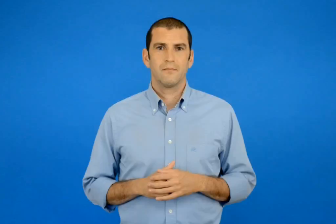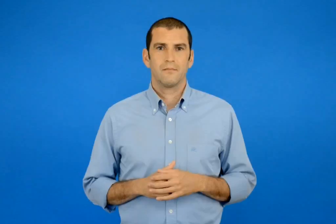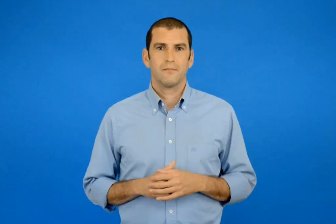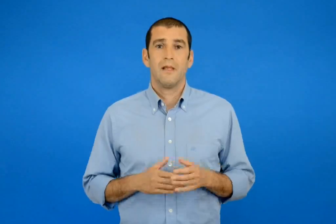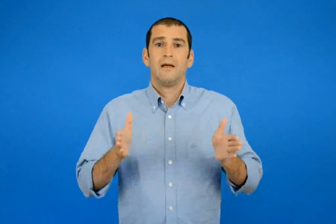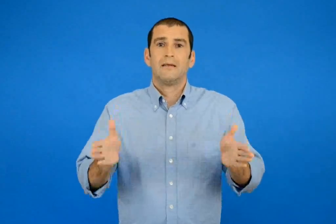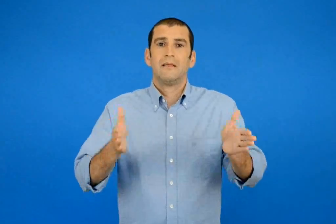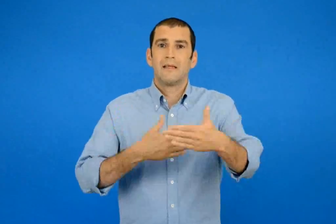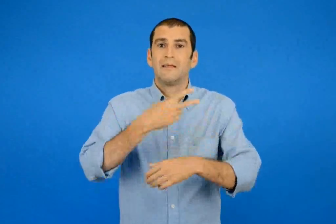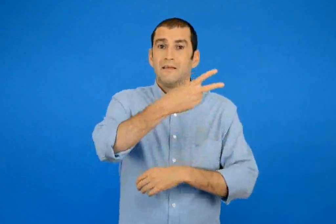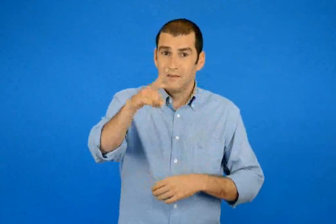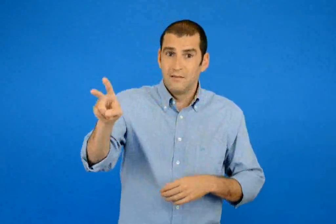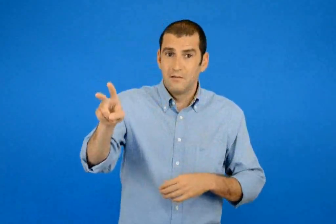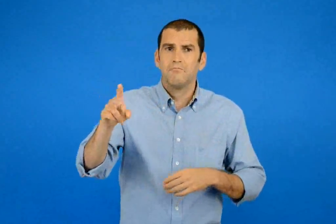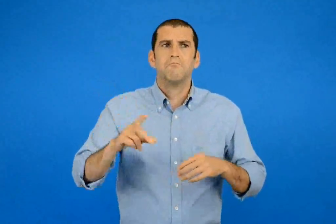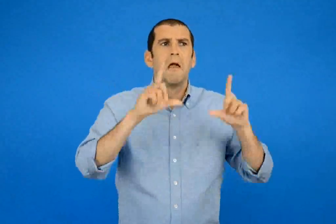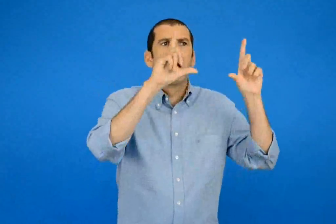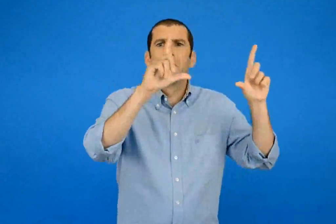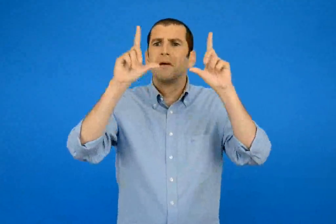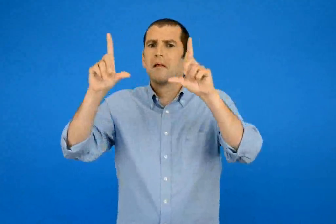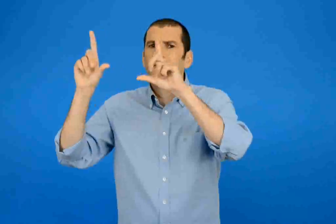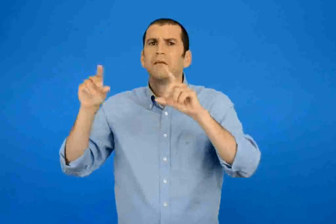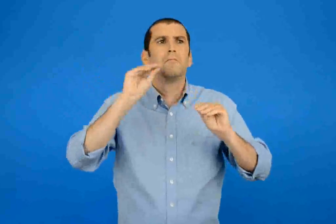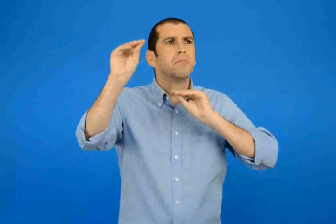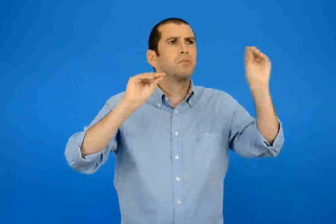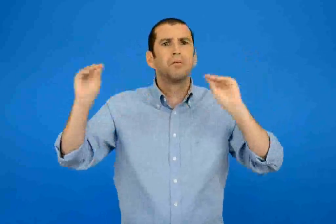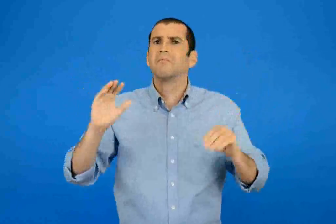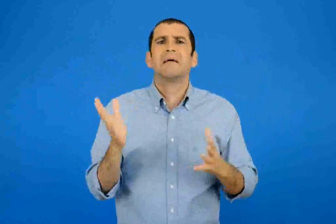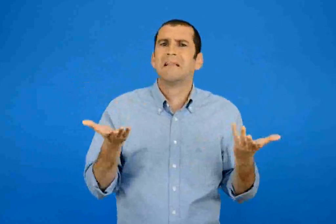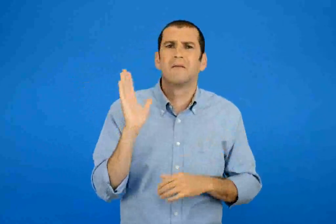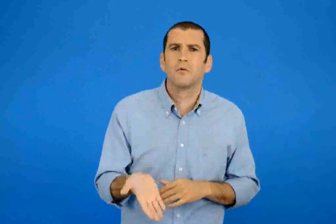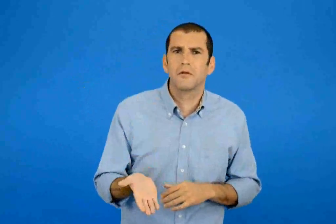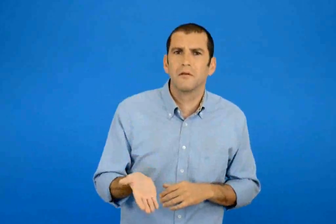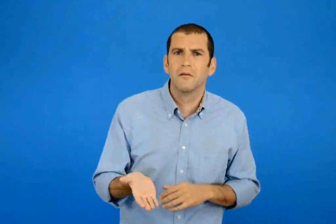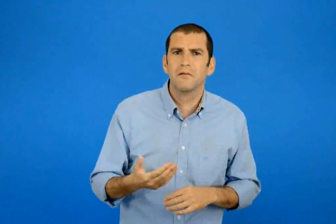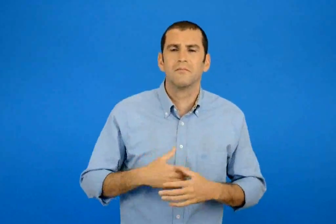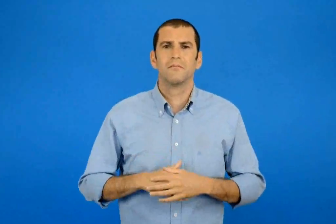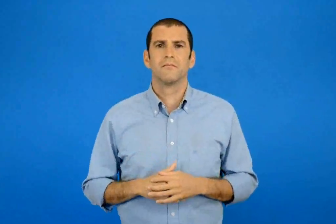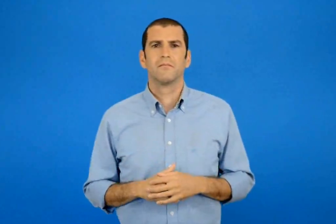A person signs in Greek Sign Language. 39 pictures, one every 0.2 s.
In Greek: τι επιγραφές θα μπορούσατε να βάλετε στην τάξη σας ;
